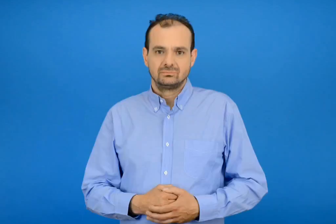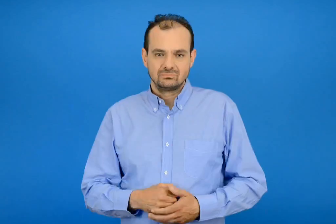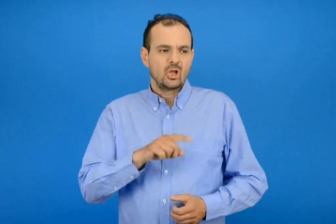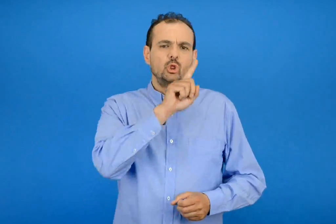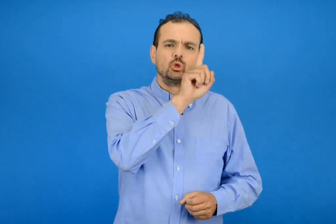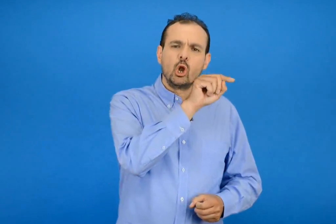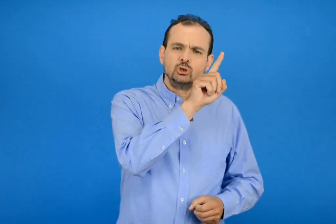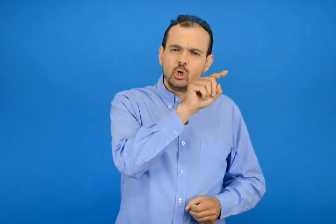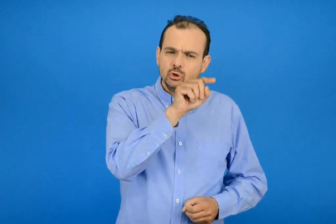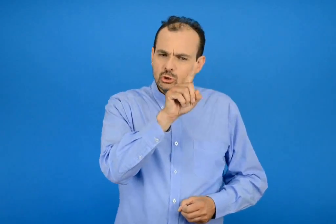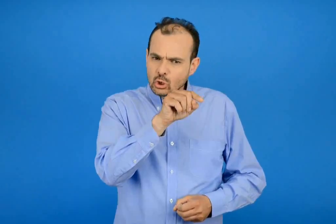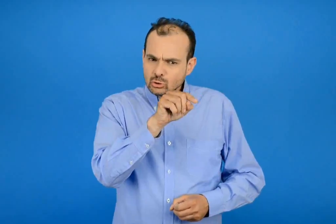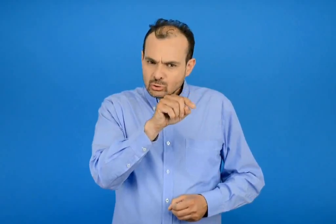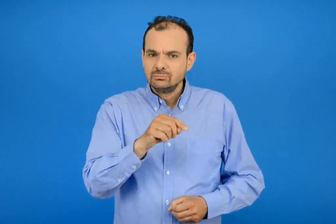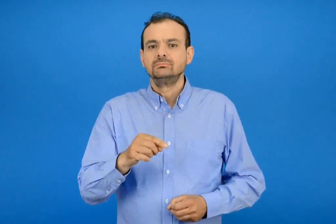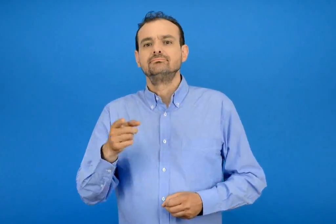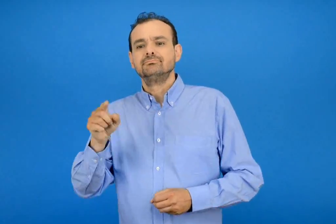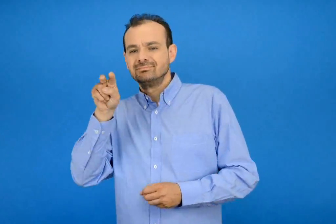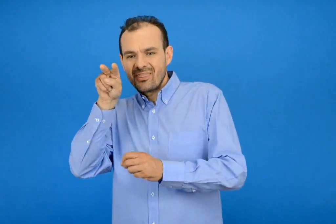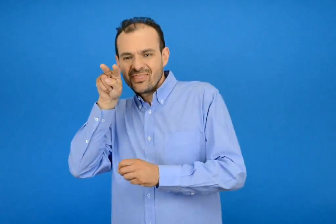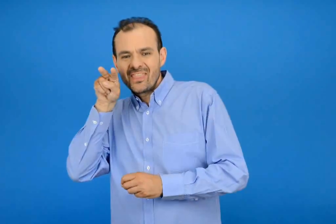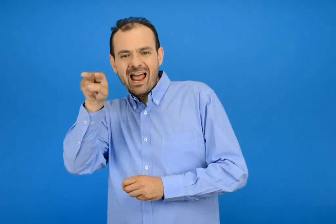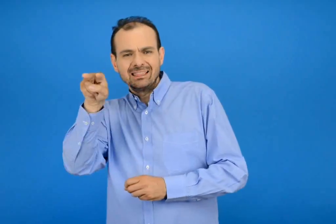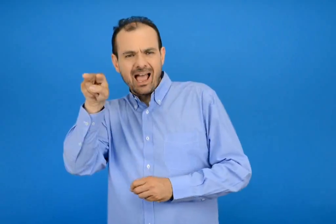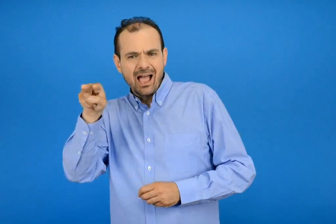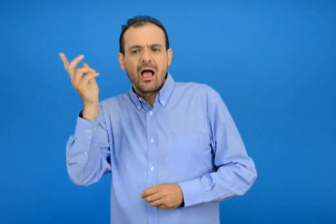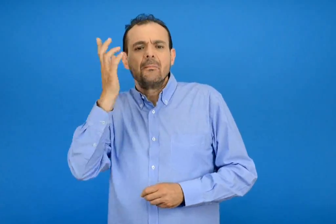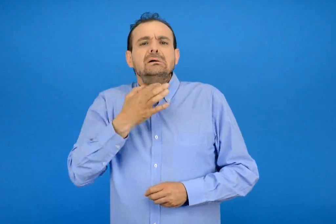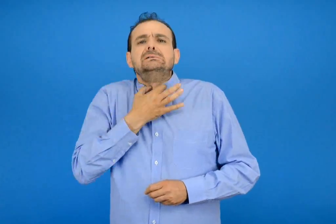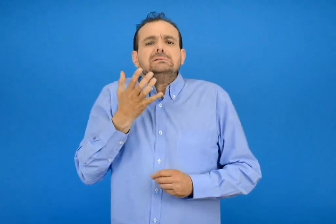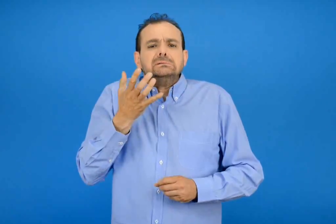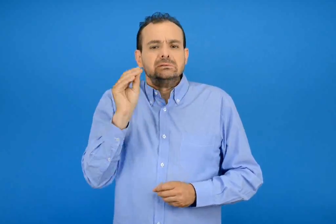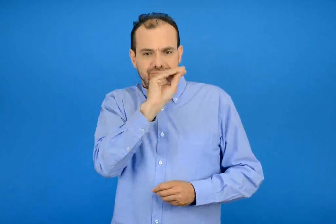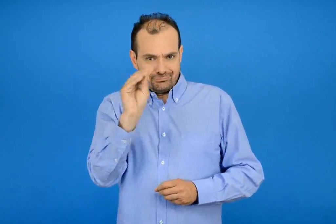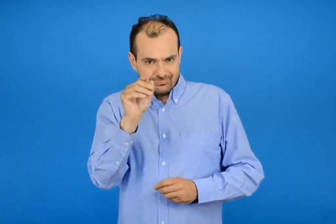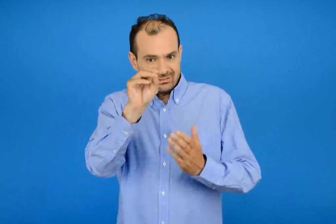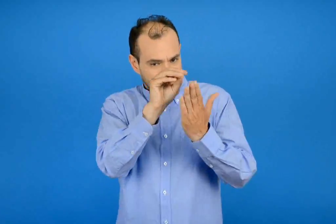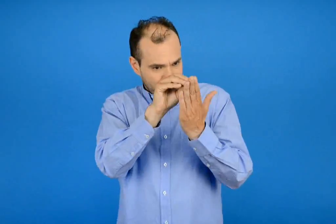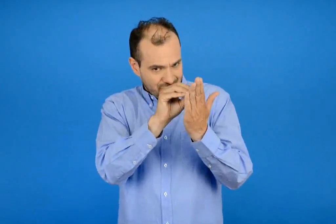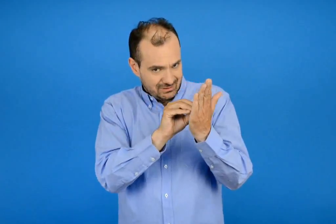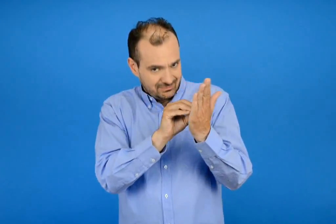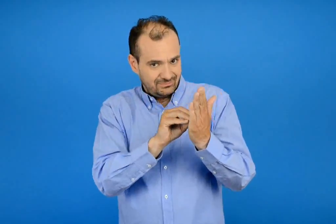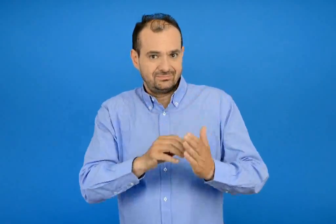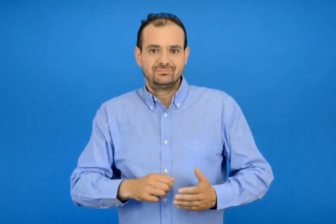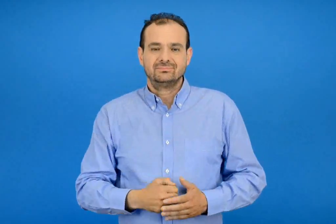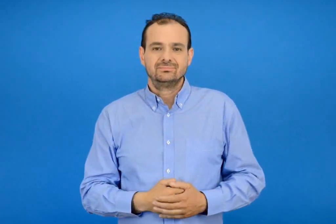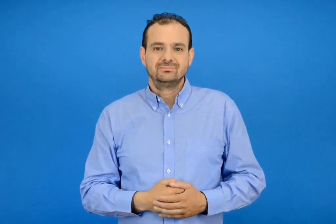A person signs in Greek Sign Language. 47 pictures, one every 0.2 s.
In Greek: συμπλήρωσε τους τόνους και τα διαλυτικά όπου χρειάζεται
